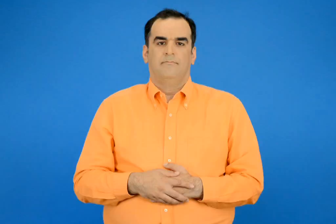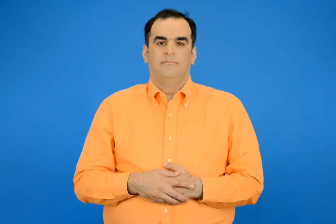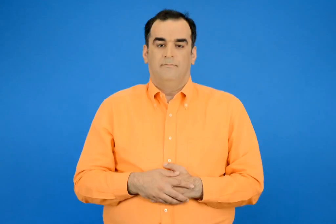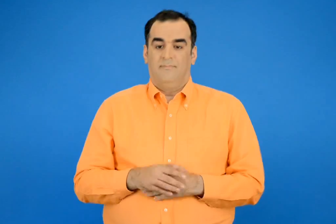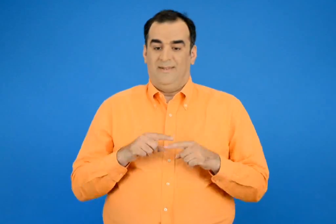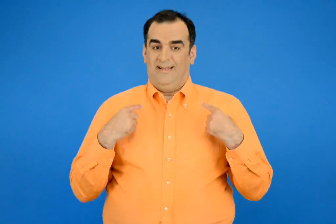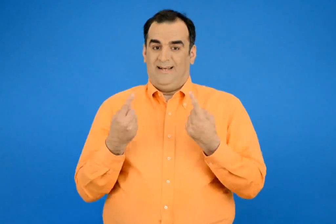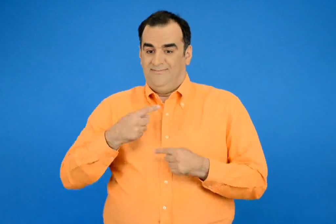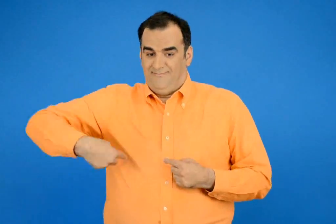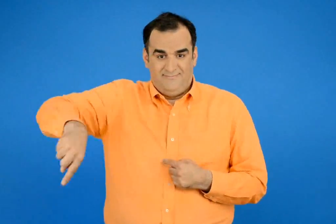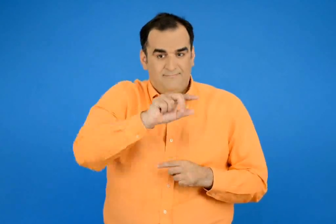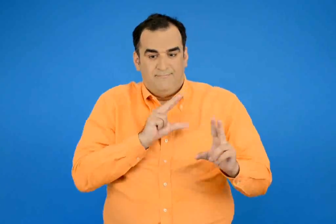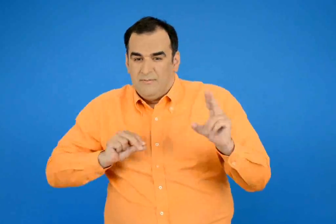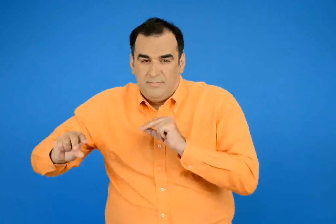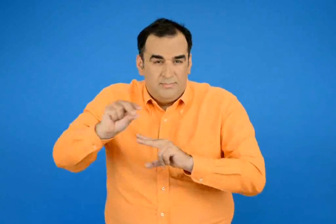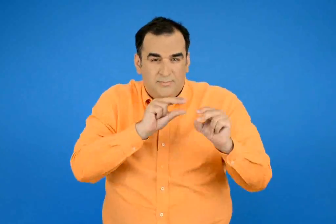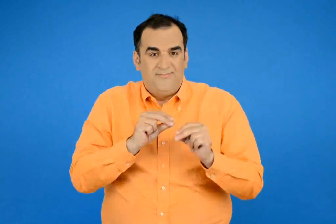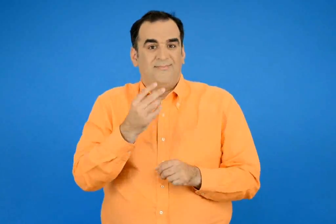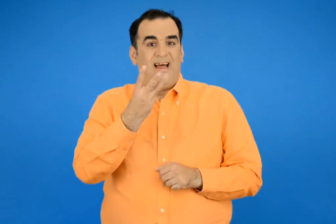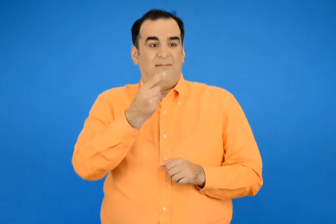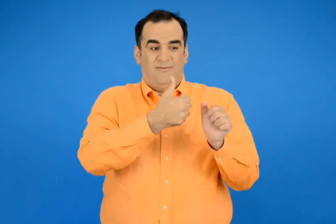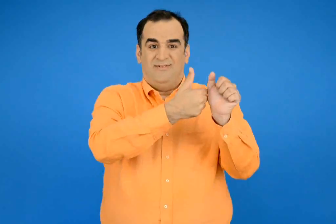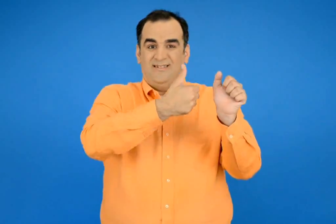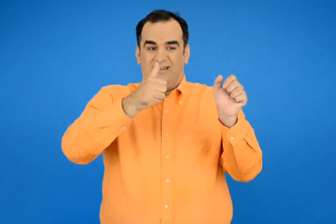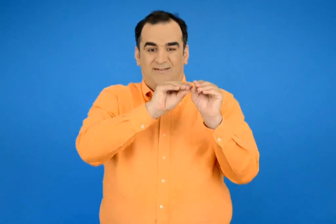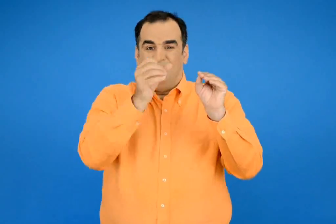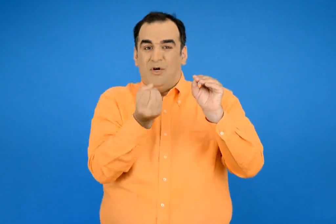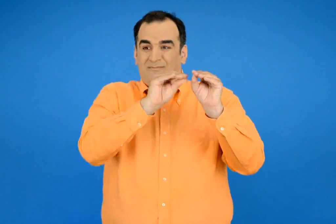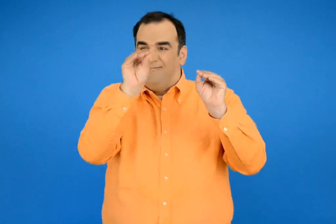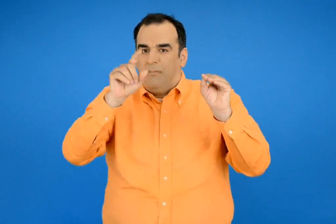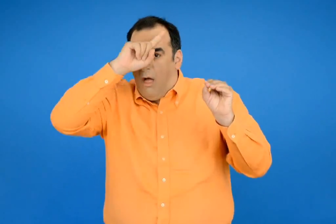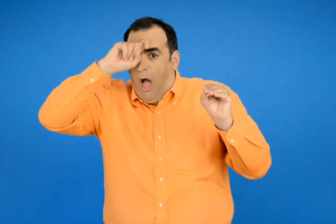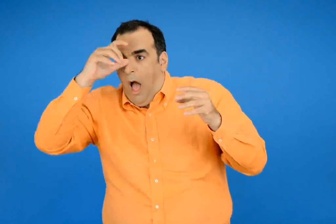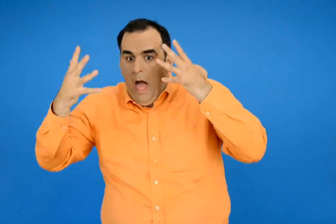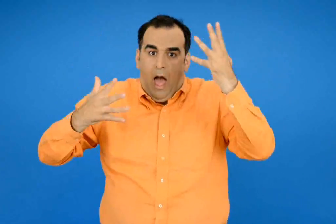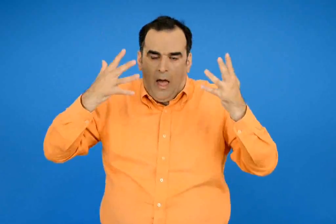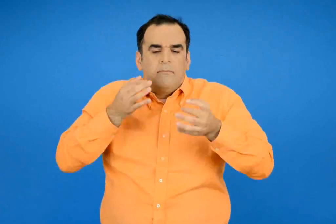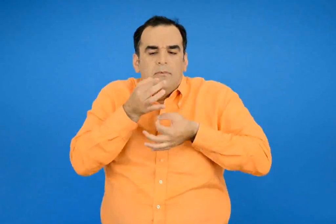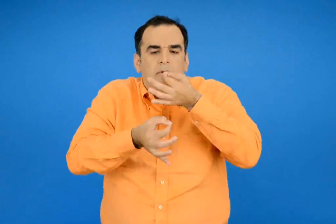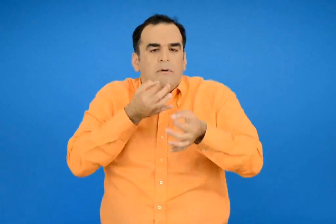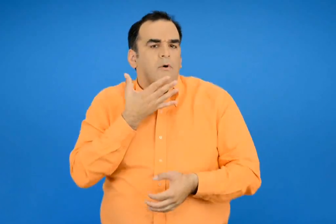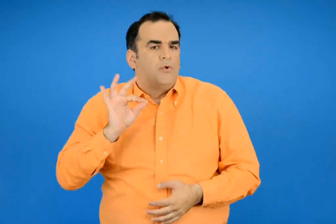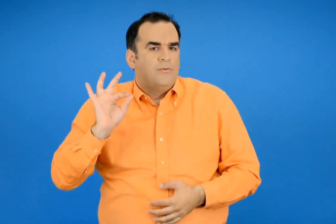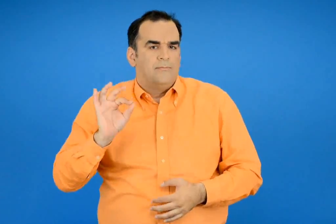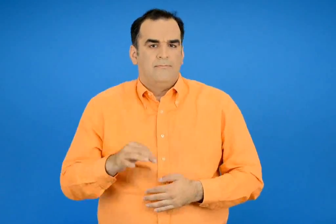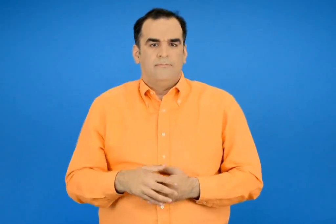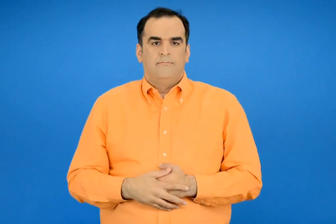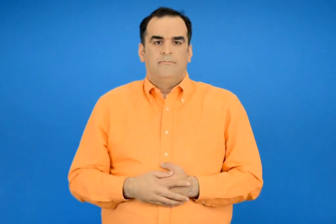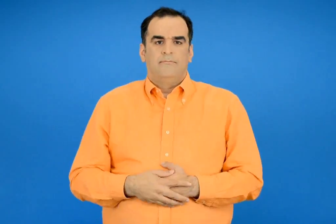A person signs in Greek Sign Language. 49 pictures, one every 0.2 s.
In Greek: συζητάμε στην τάξη ποιές αριθμοσειρές μας δυσκολέψαν εξηγούμε γιατι
